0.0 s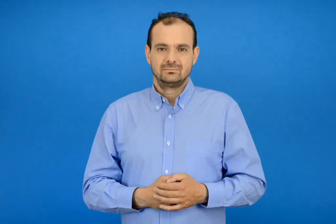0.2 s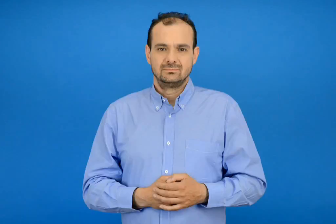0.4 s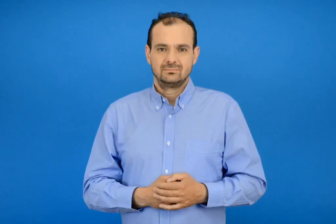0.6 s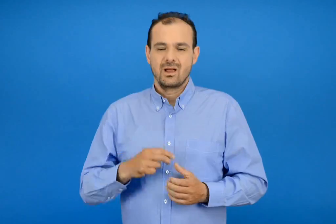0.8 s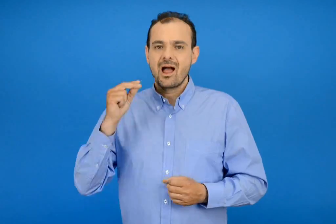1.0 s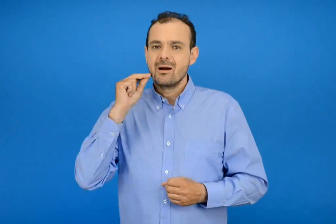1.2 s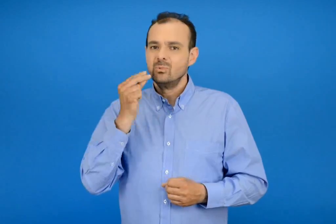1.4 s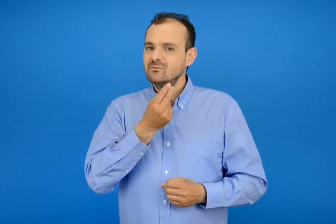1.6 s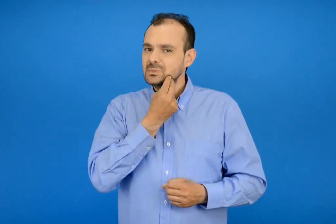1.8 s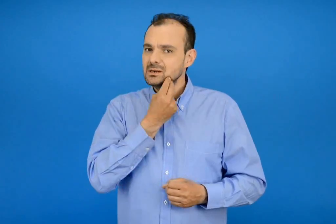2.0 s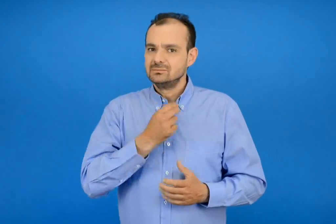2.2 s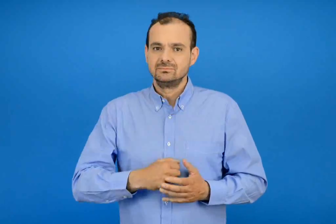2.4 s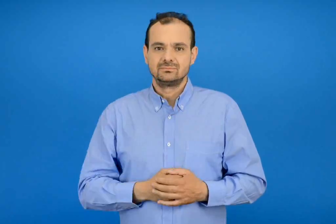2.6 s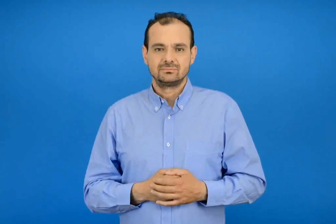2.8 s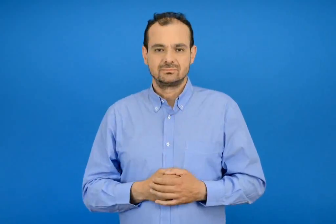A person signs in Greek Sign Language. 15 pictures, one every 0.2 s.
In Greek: απόγευμα
